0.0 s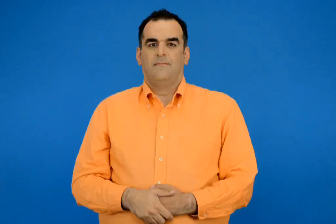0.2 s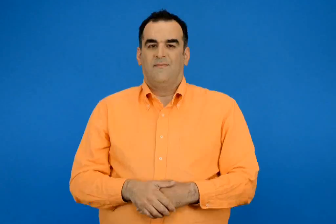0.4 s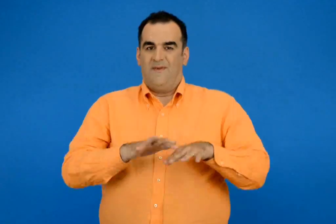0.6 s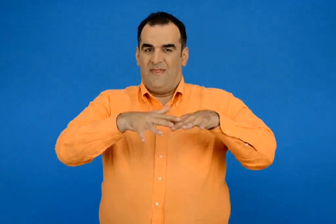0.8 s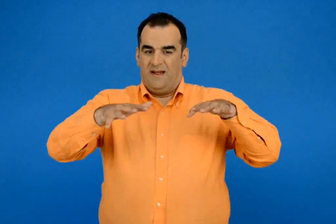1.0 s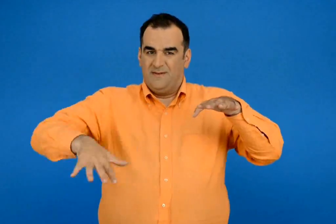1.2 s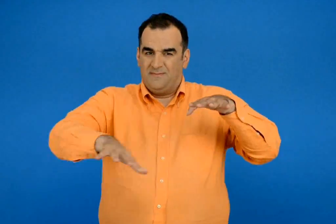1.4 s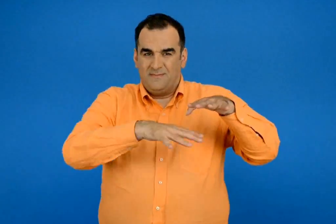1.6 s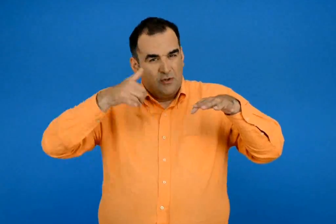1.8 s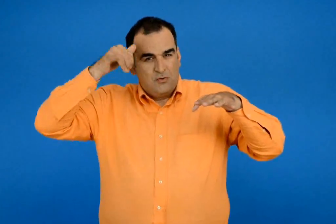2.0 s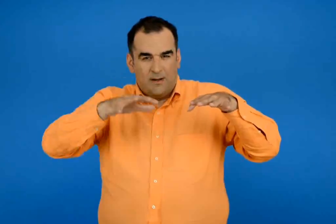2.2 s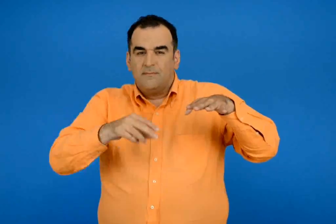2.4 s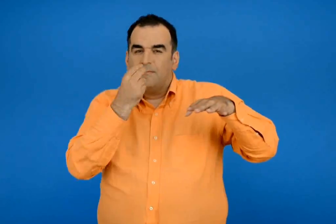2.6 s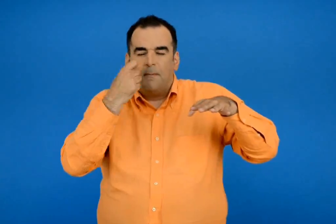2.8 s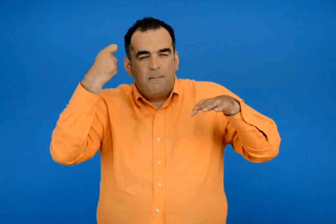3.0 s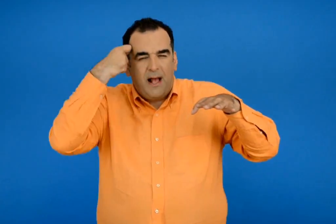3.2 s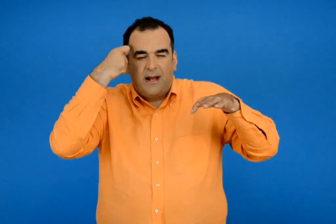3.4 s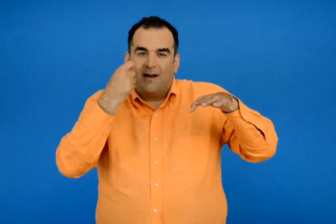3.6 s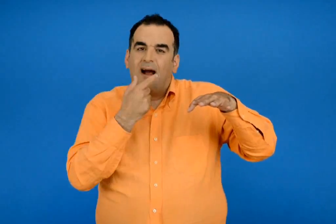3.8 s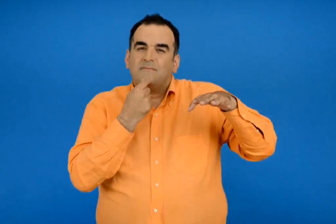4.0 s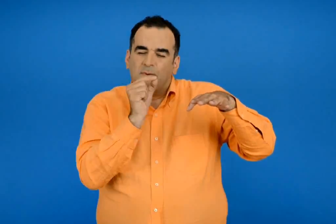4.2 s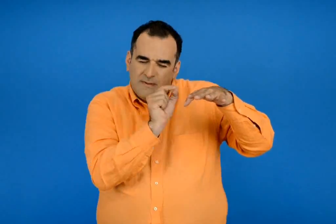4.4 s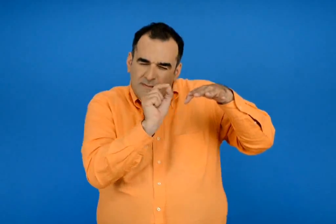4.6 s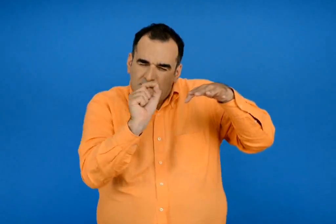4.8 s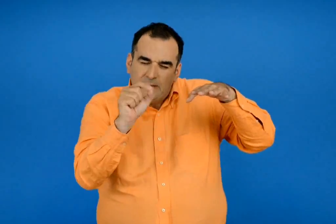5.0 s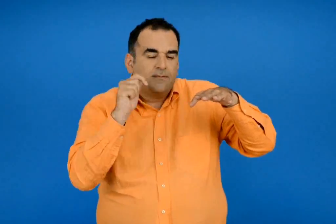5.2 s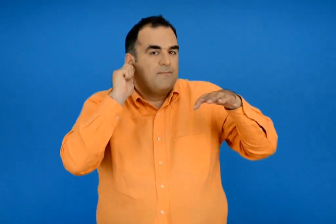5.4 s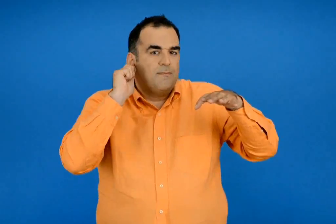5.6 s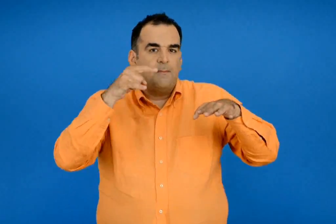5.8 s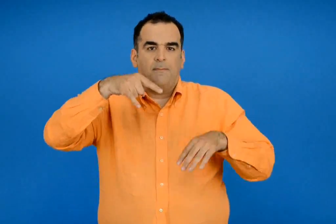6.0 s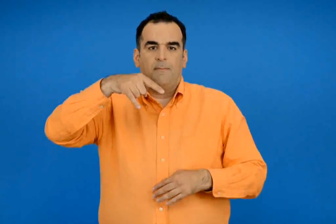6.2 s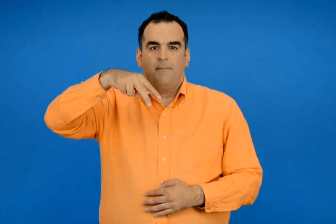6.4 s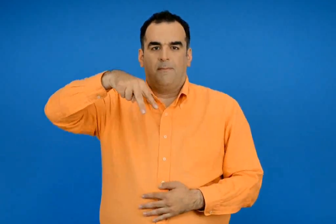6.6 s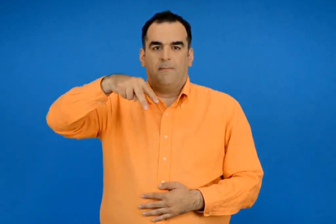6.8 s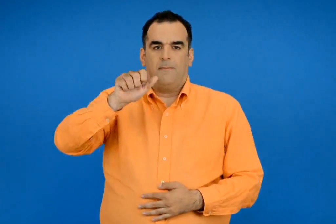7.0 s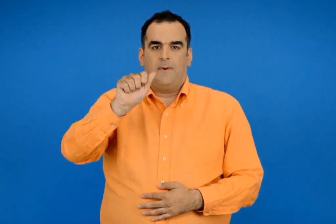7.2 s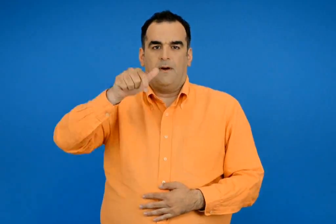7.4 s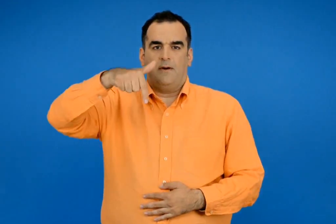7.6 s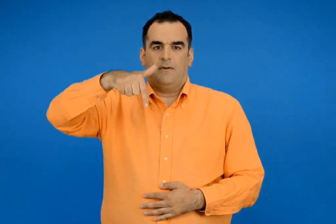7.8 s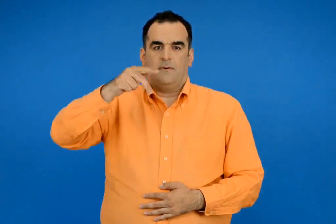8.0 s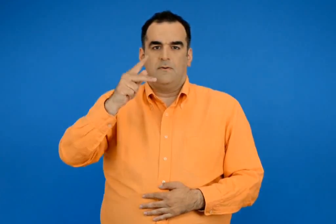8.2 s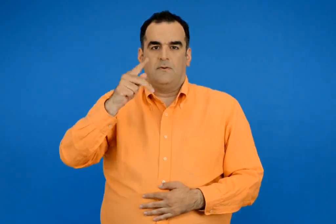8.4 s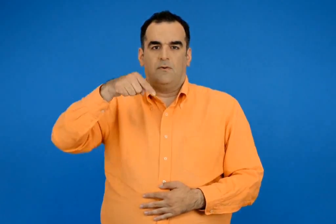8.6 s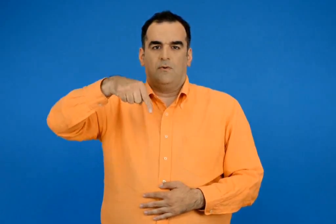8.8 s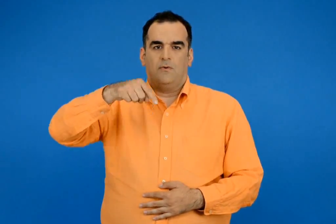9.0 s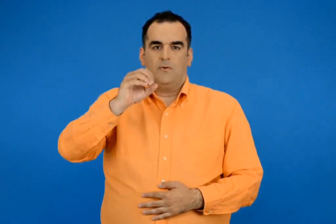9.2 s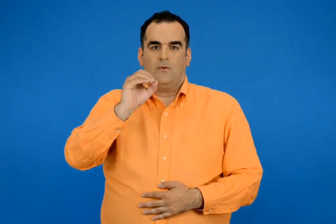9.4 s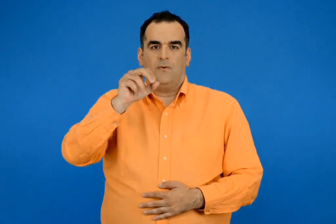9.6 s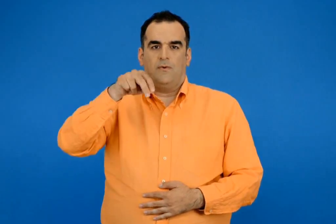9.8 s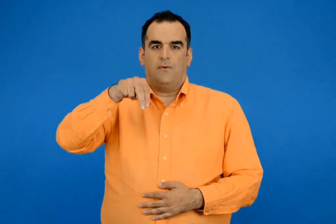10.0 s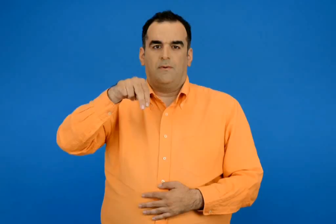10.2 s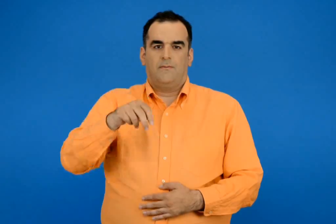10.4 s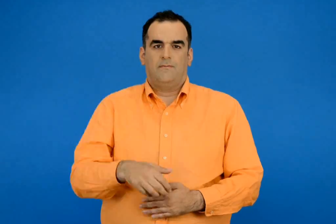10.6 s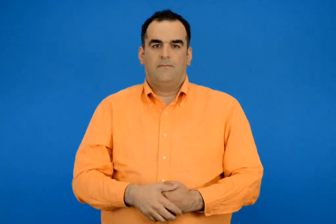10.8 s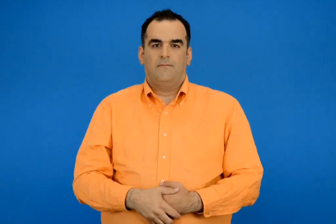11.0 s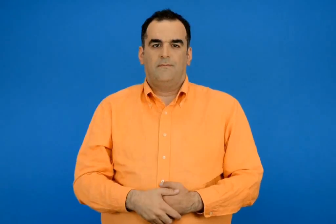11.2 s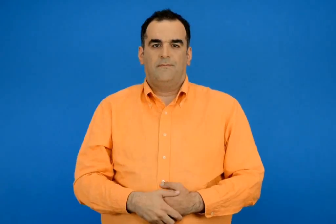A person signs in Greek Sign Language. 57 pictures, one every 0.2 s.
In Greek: το πλαγκτονικά είναι η αγαπημένη τροφή των ζωών που ζουν στη θάλασσα
